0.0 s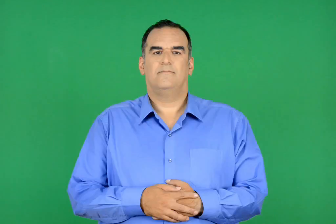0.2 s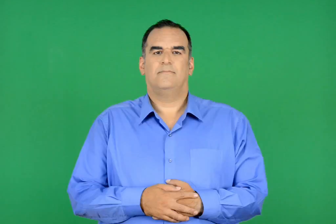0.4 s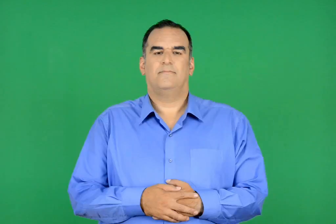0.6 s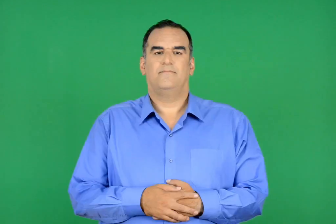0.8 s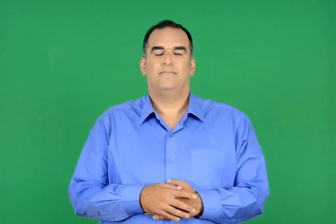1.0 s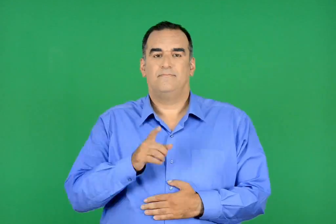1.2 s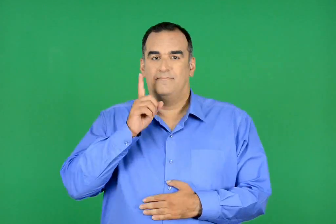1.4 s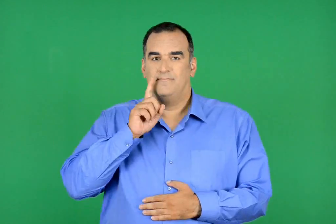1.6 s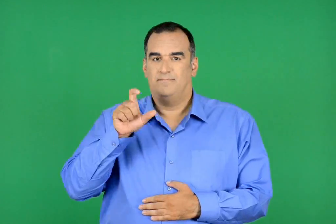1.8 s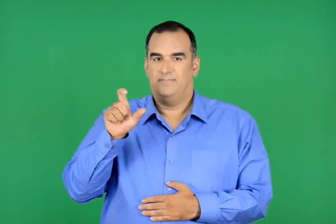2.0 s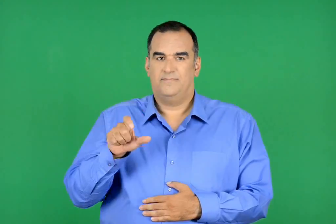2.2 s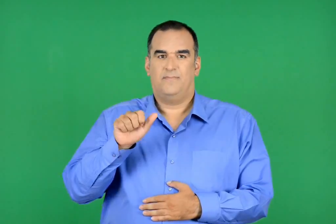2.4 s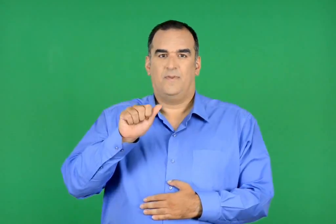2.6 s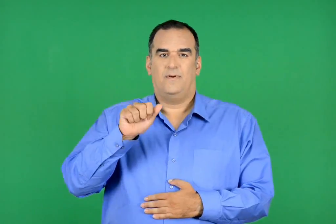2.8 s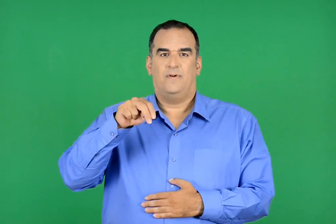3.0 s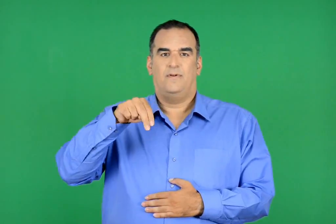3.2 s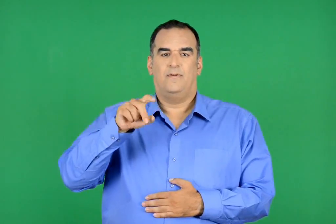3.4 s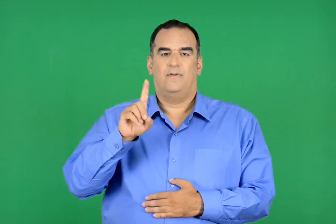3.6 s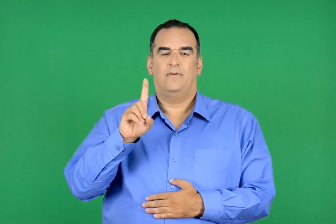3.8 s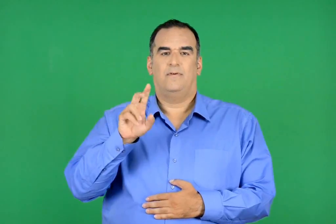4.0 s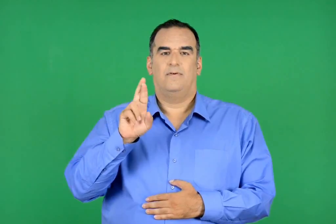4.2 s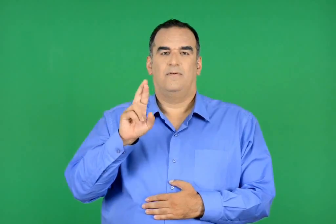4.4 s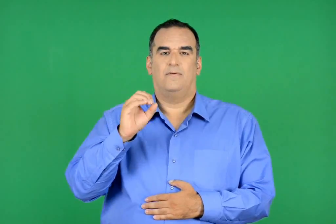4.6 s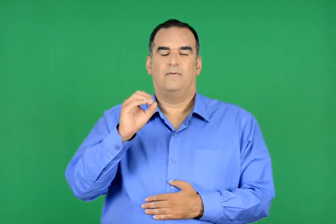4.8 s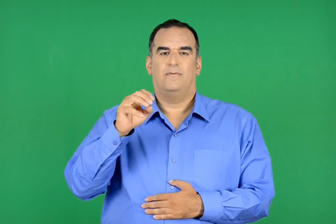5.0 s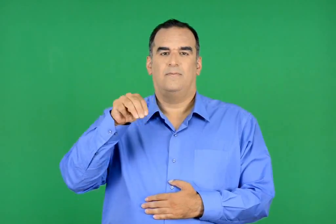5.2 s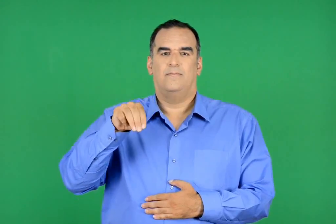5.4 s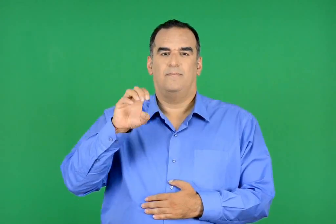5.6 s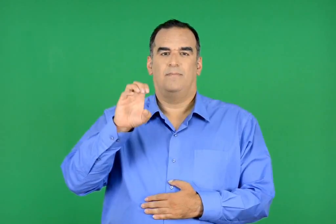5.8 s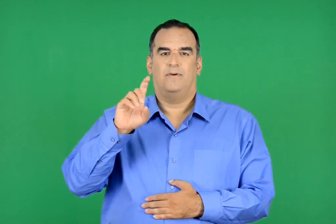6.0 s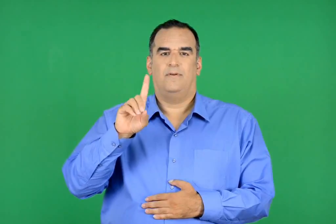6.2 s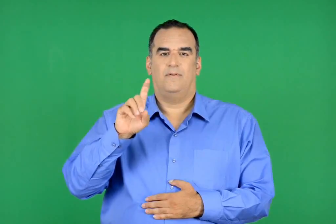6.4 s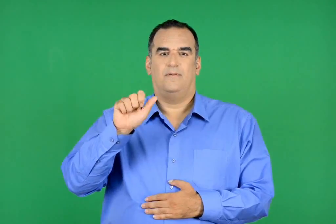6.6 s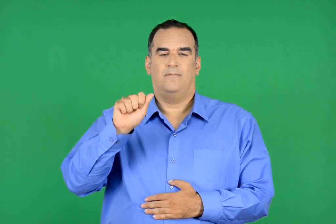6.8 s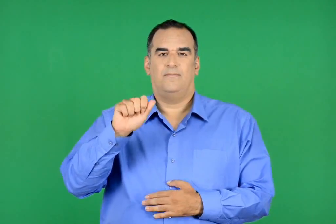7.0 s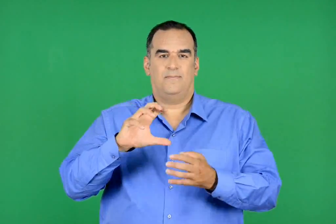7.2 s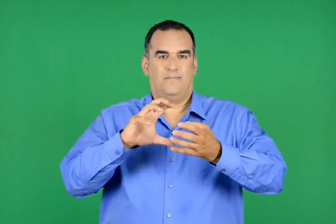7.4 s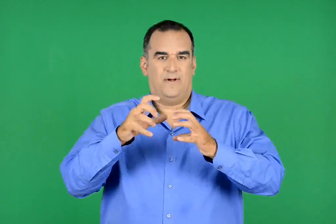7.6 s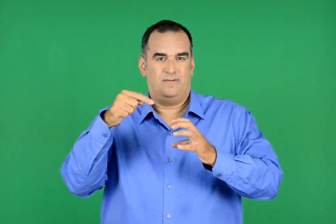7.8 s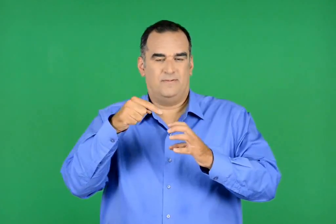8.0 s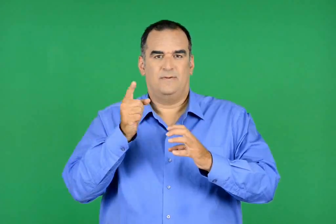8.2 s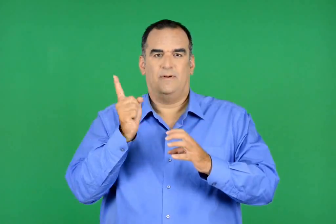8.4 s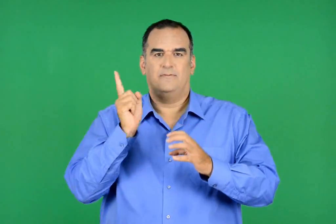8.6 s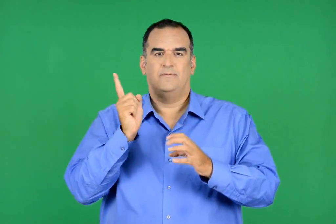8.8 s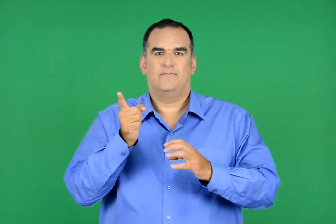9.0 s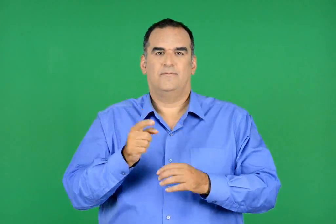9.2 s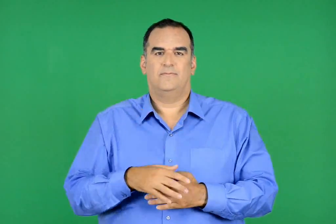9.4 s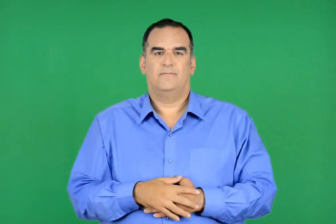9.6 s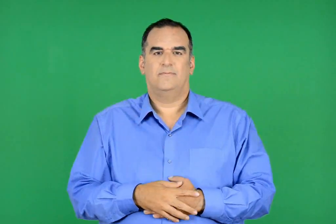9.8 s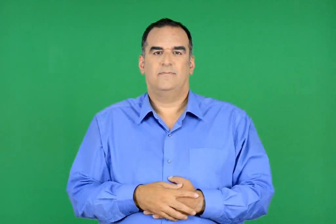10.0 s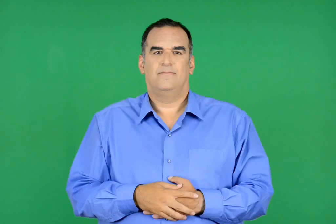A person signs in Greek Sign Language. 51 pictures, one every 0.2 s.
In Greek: με την ανδρομέδα στο γαλάζιο πλανήτη
